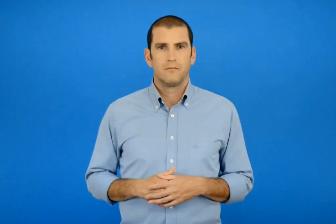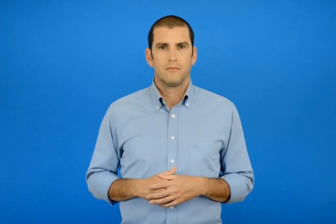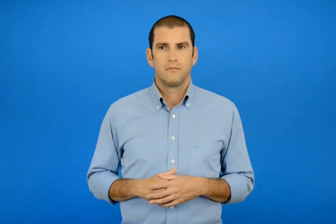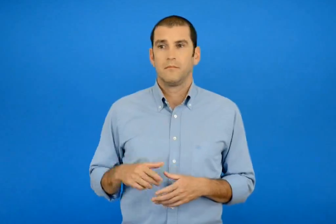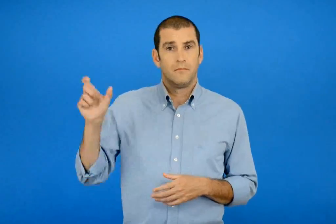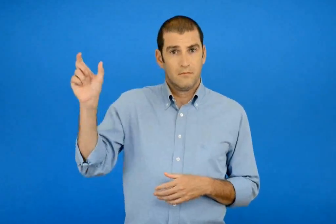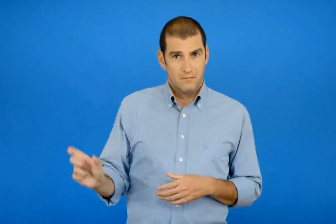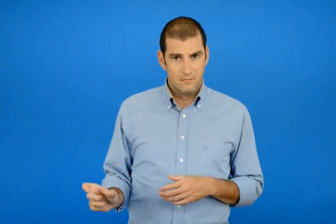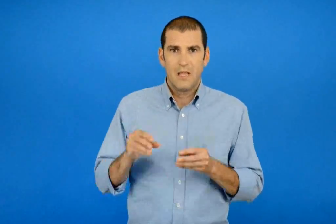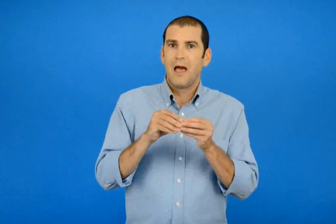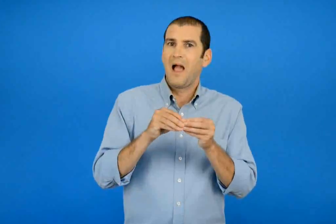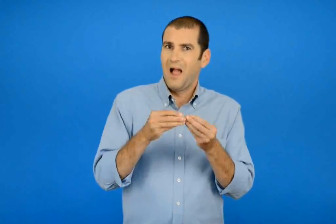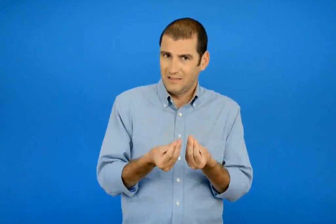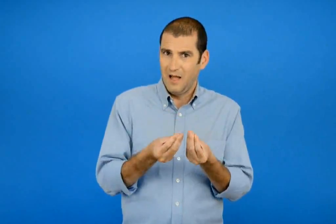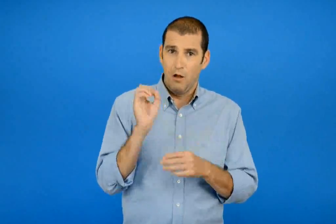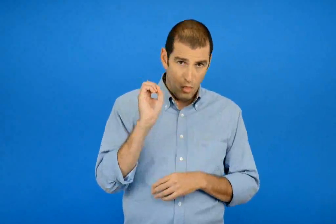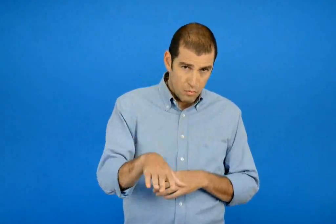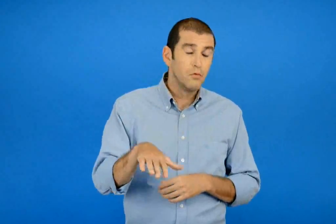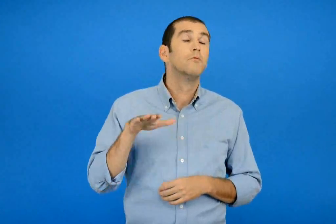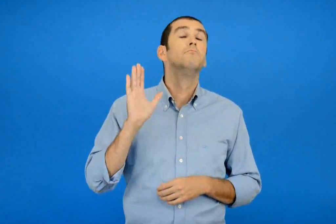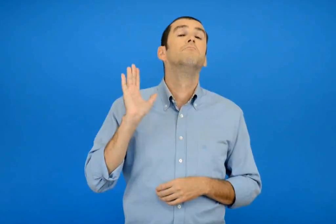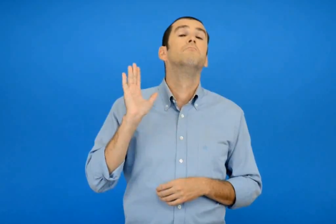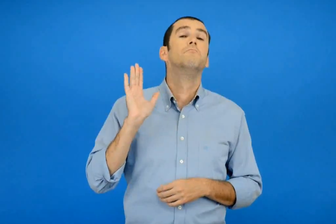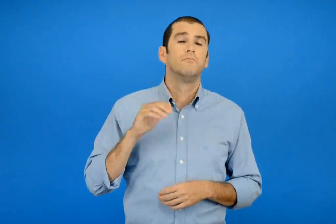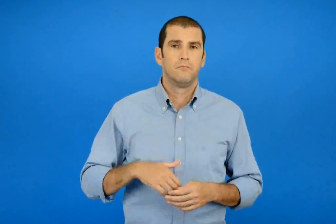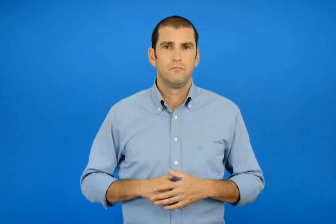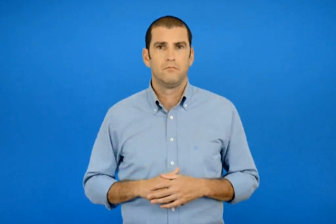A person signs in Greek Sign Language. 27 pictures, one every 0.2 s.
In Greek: δε χαρίζει καστανά
